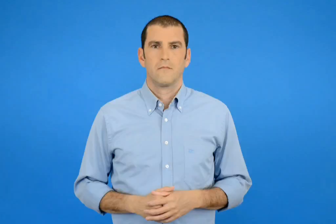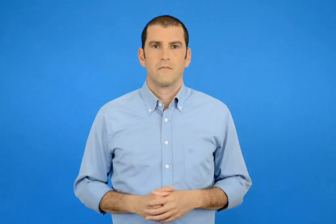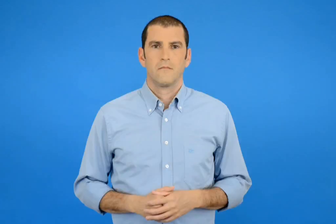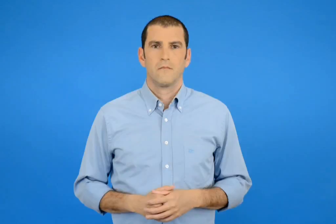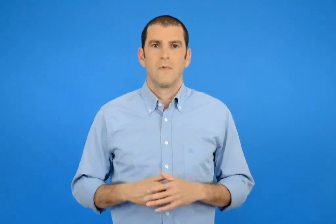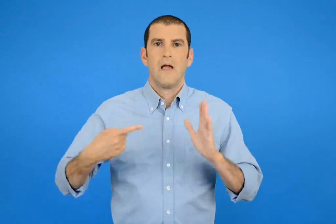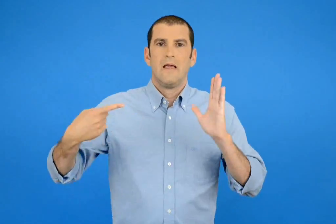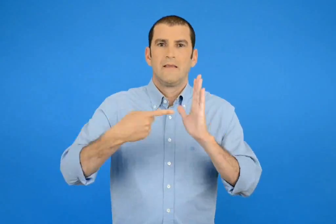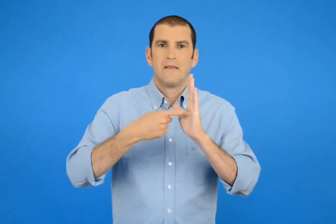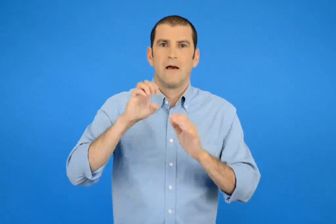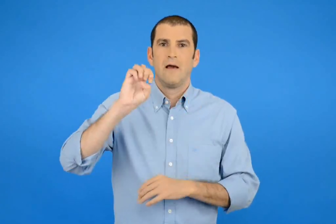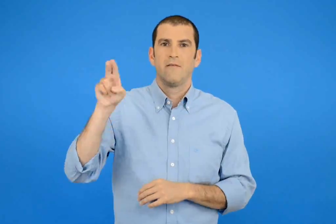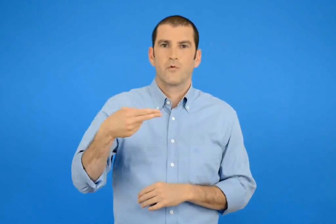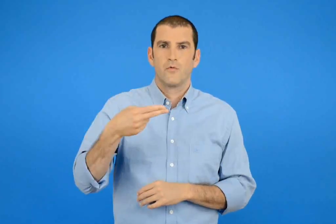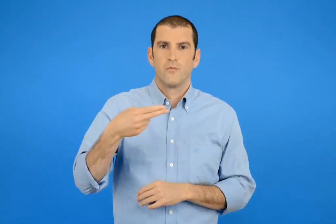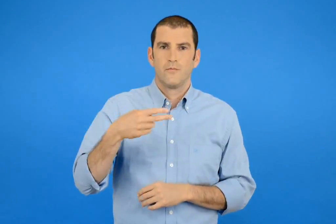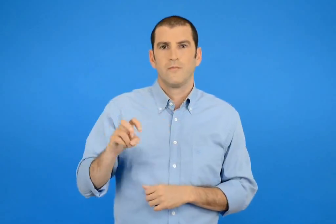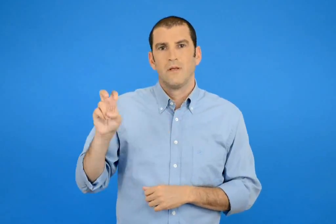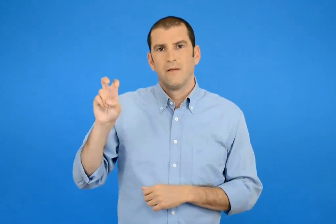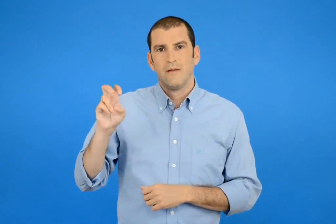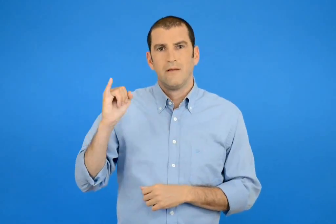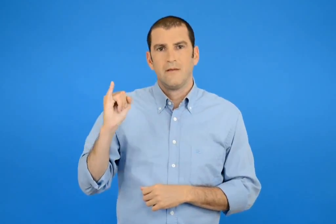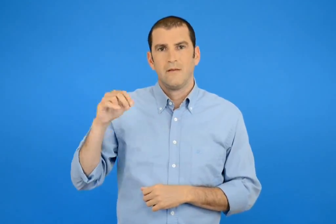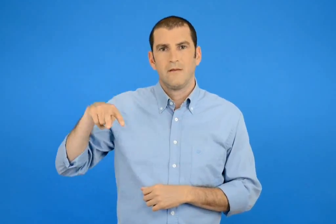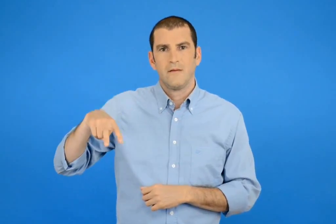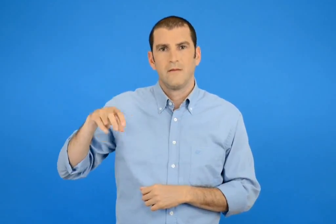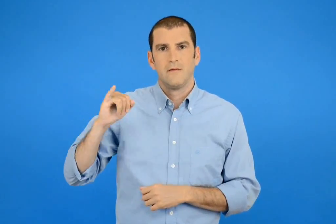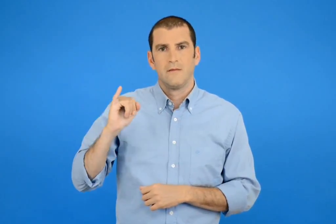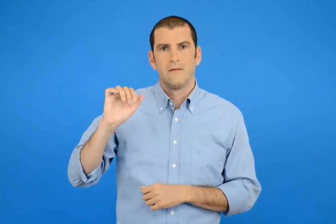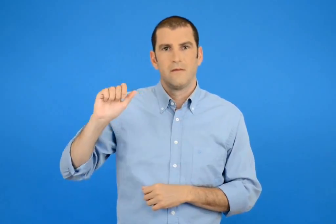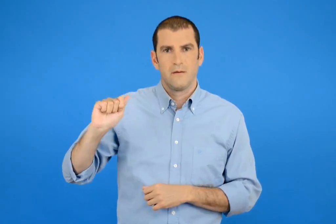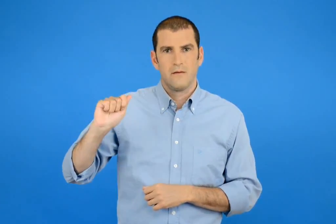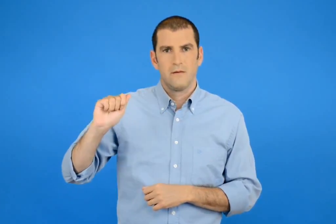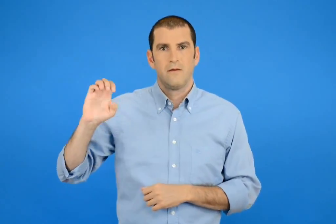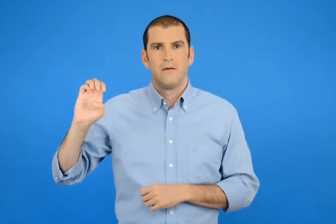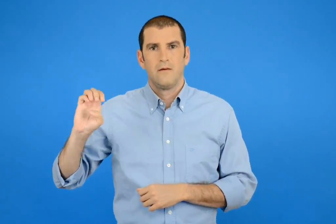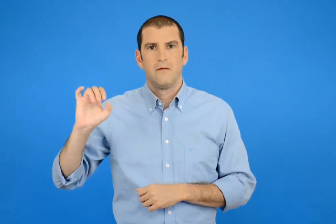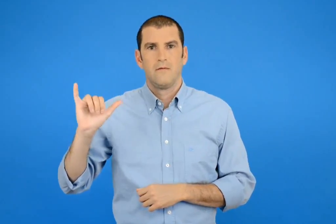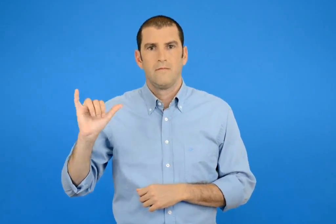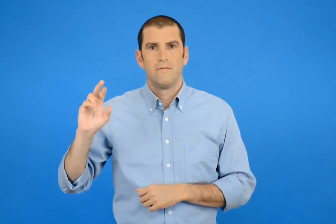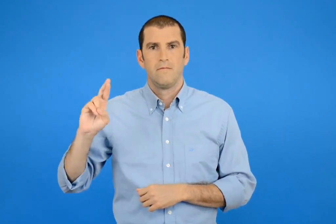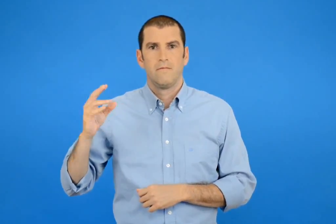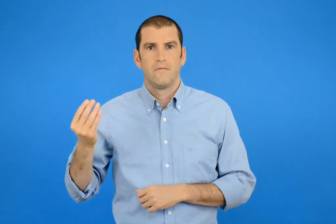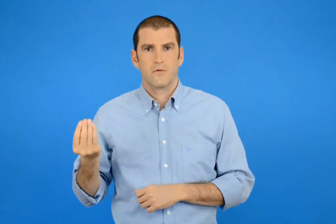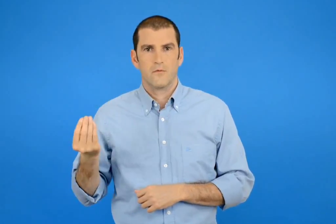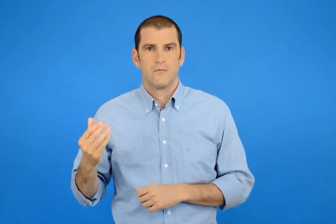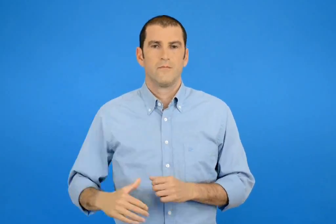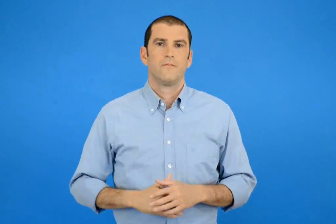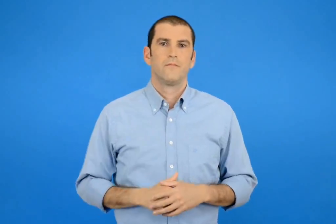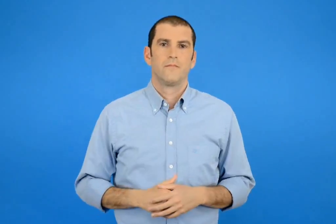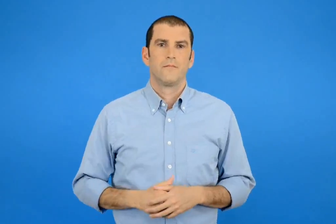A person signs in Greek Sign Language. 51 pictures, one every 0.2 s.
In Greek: 1000 € χίλια ευρώ
